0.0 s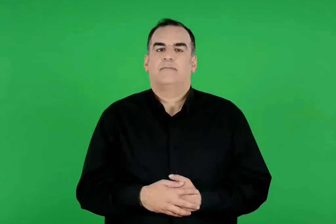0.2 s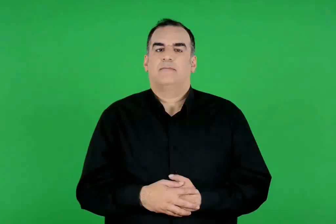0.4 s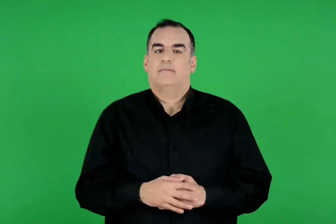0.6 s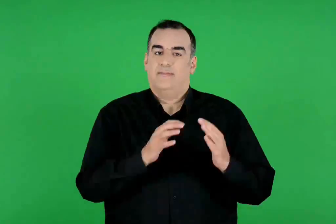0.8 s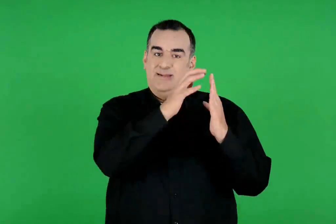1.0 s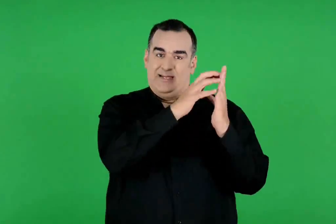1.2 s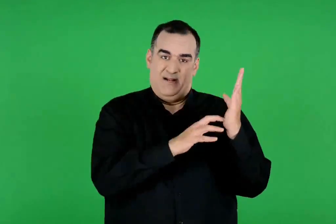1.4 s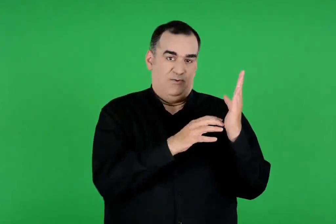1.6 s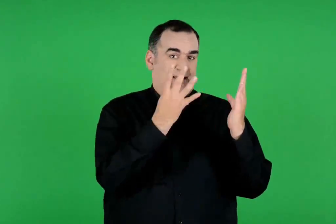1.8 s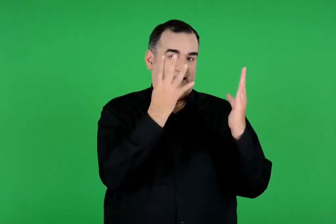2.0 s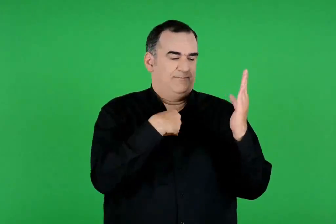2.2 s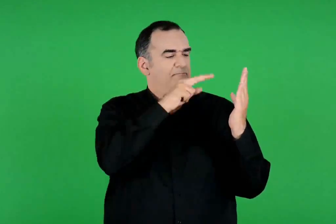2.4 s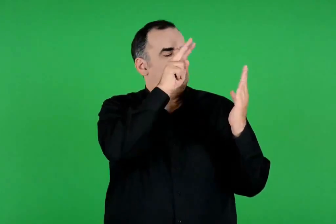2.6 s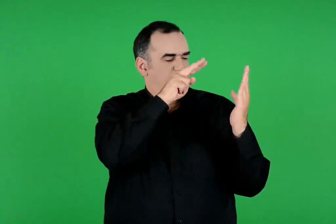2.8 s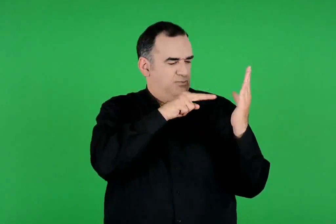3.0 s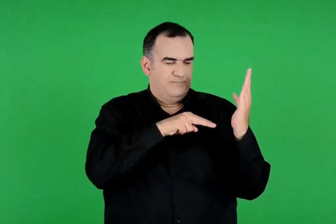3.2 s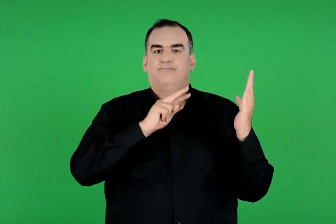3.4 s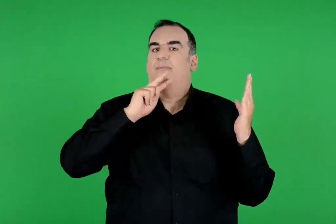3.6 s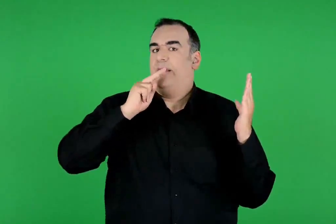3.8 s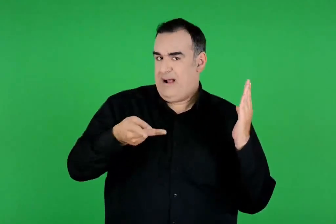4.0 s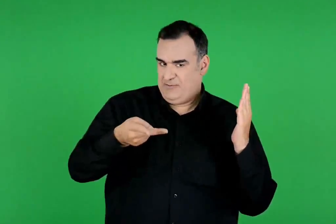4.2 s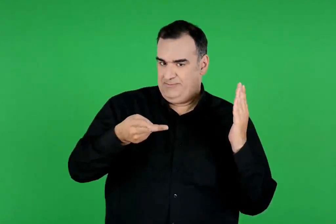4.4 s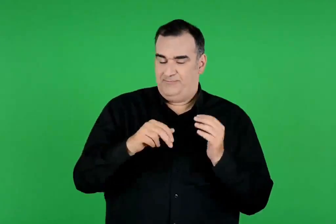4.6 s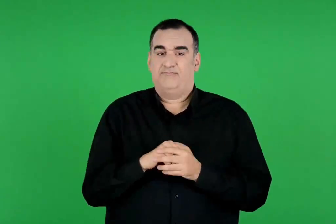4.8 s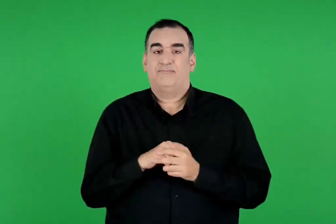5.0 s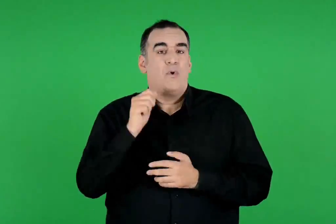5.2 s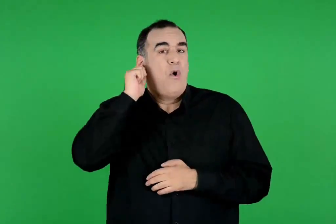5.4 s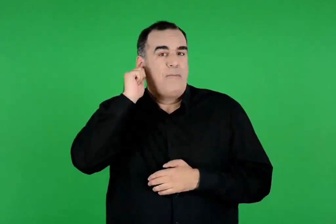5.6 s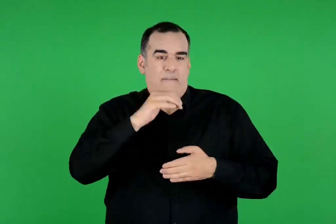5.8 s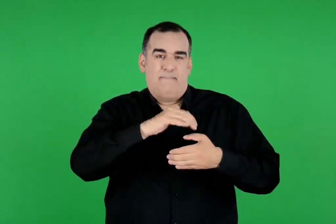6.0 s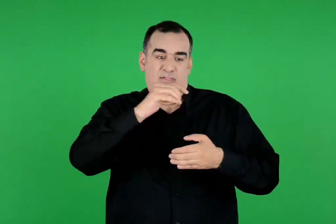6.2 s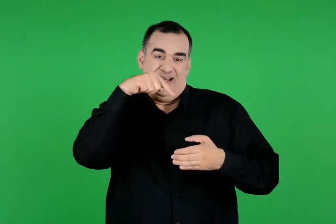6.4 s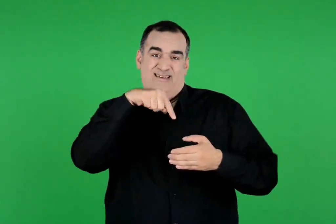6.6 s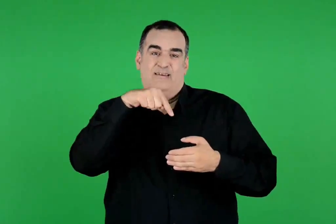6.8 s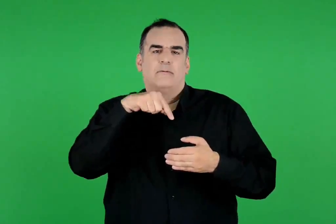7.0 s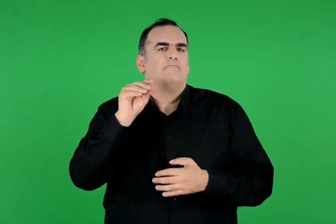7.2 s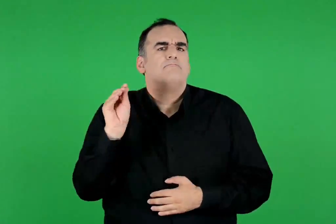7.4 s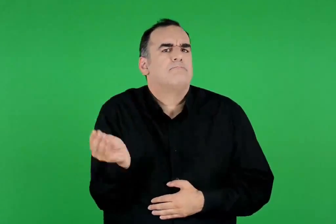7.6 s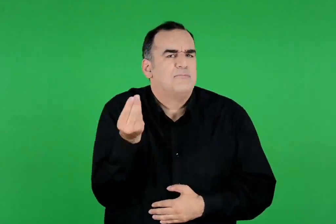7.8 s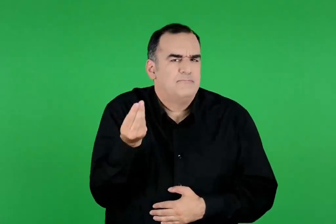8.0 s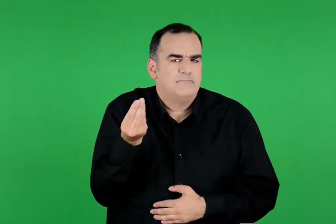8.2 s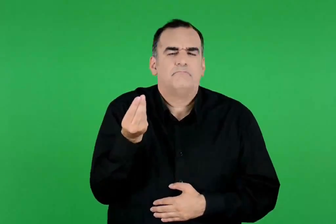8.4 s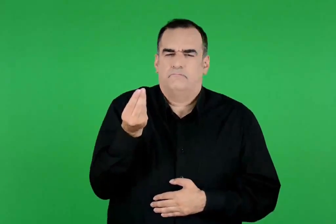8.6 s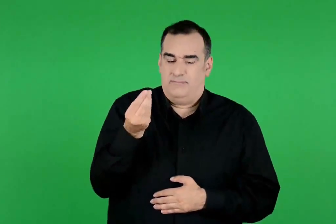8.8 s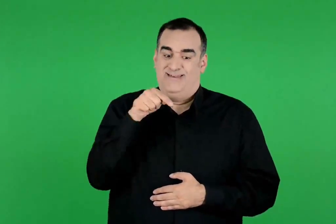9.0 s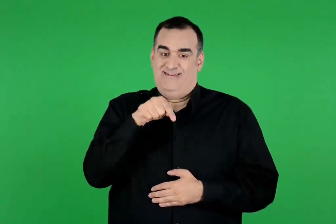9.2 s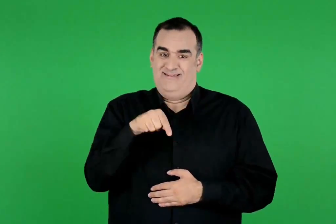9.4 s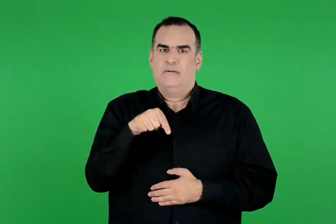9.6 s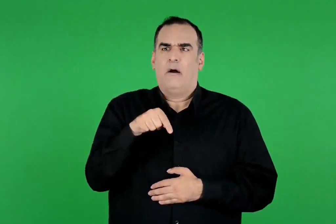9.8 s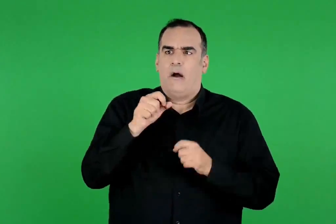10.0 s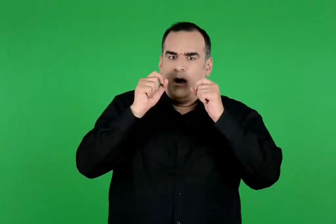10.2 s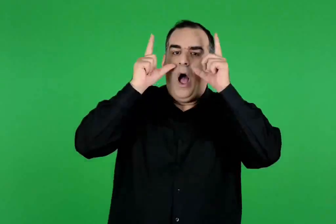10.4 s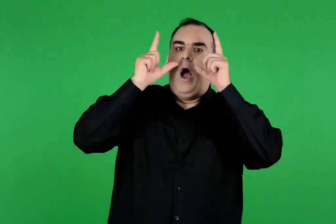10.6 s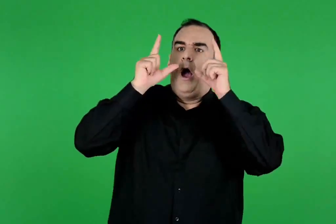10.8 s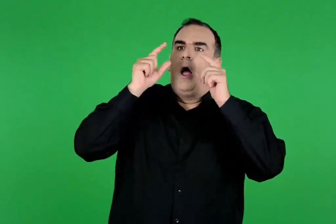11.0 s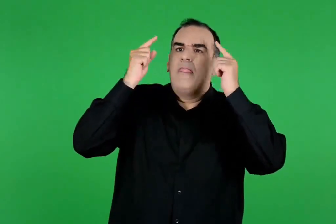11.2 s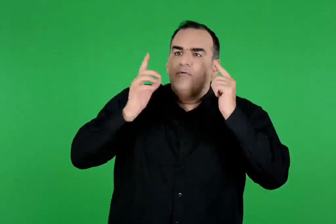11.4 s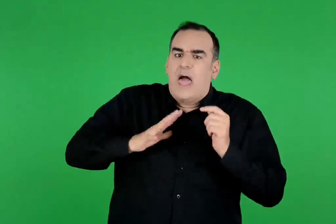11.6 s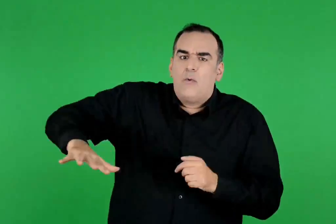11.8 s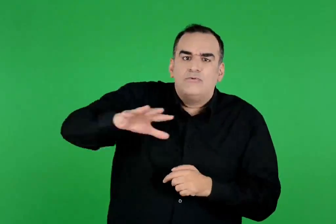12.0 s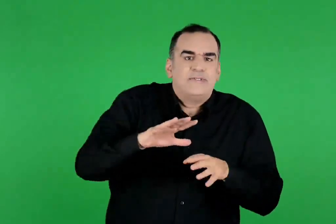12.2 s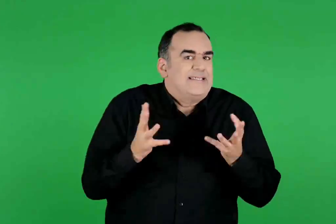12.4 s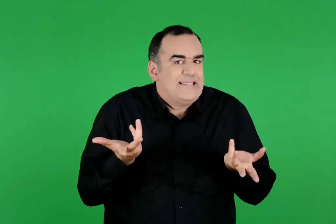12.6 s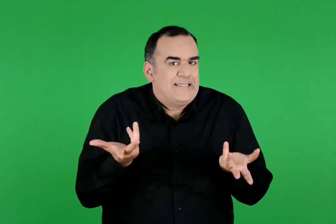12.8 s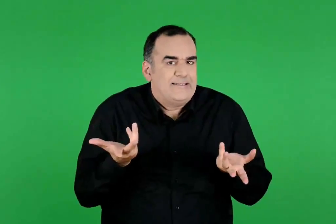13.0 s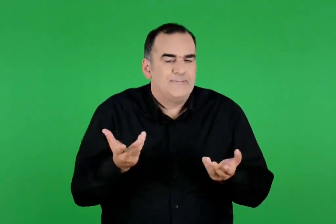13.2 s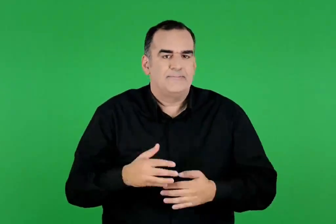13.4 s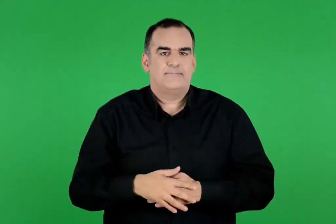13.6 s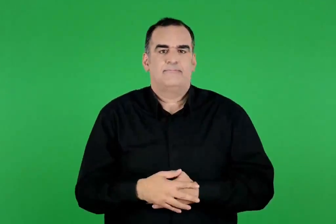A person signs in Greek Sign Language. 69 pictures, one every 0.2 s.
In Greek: διαβάζω το κείμενο 4 και απαντώ. από πού πήρε το όνομά της η πανδώρα ; τι εντύπωση προκάλεσε σε θεούς και ανθρώπους ;
